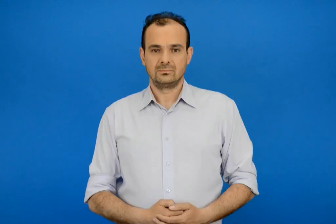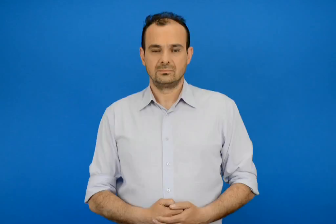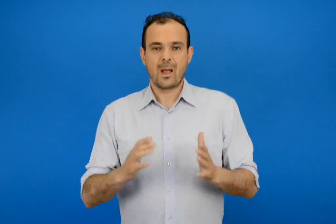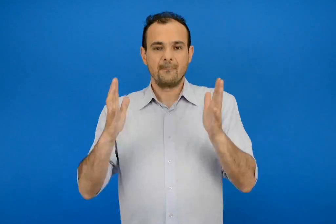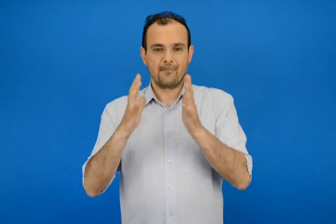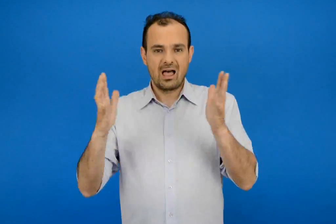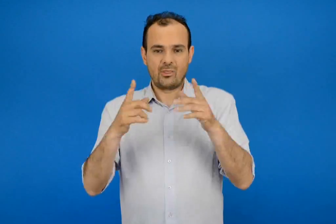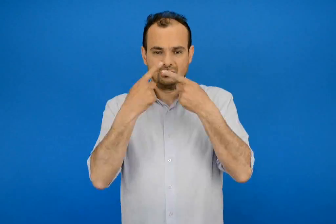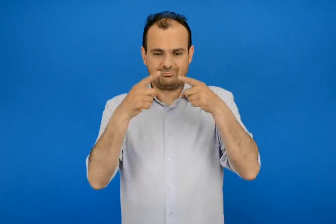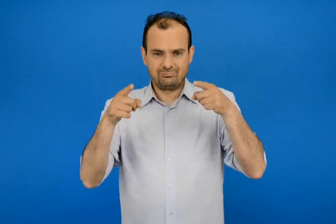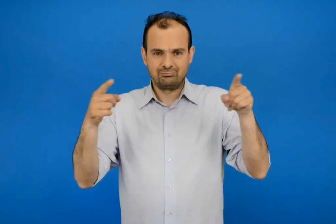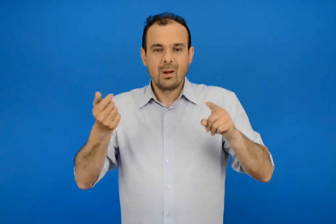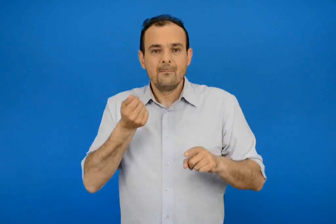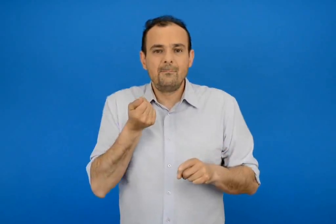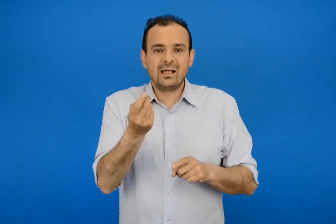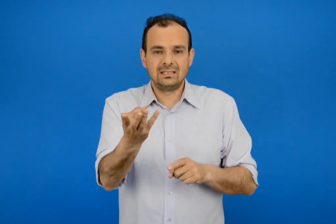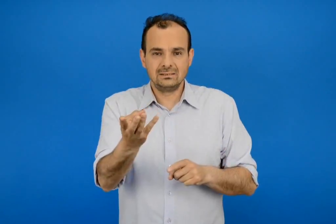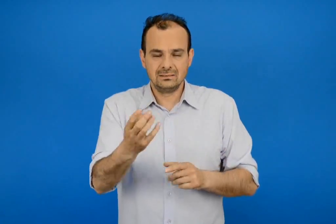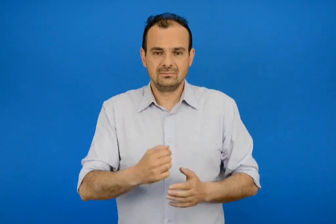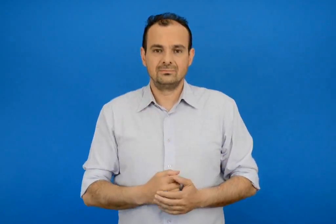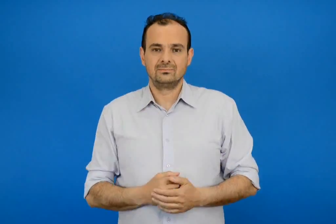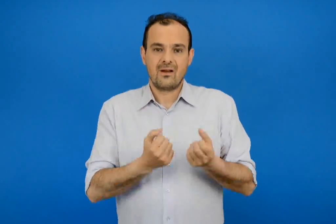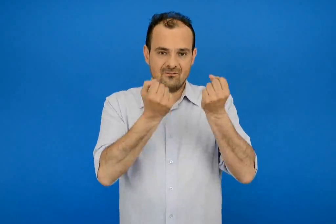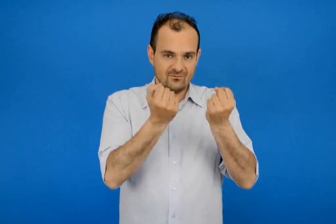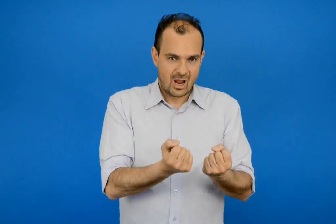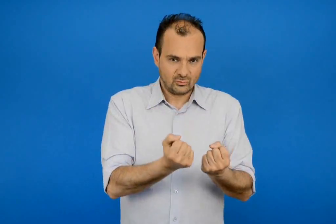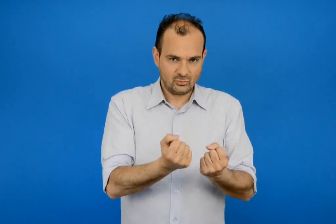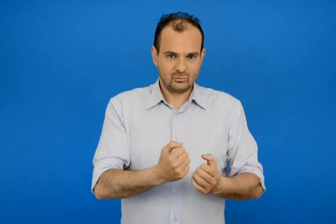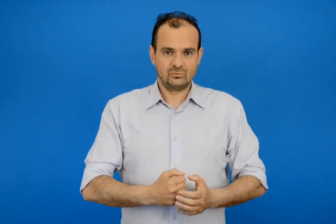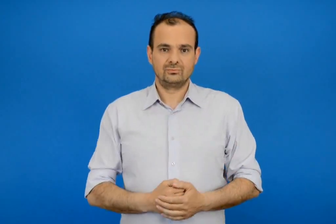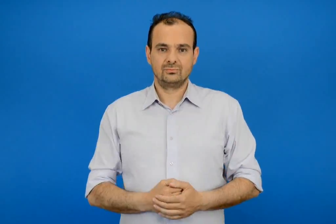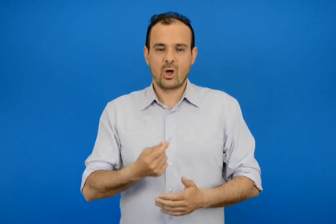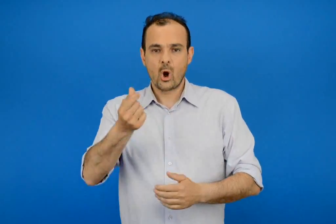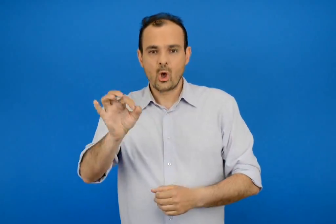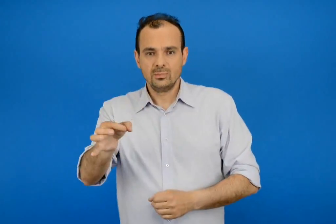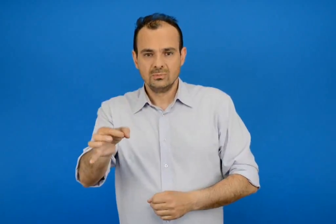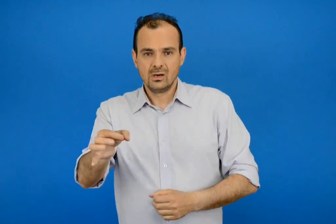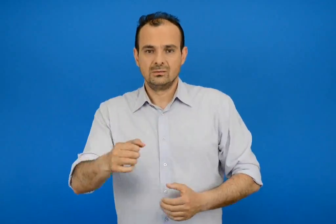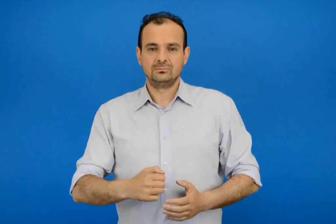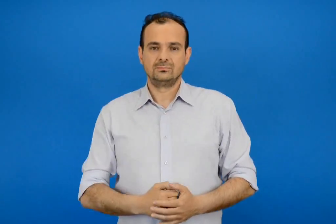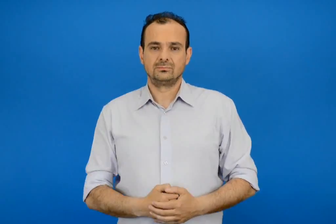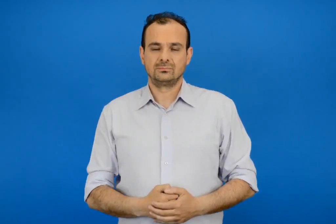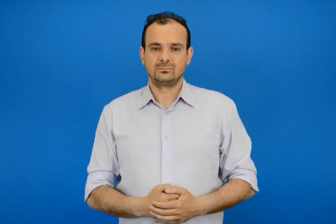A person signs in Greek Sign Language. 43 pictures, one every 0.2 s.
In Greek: μέτρηση συνέχων μεγεθών – βάρος – νομίσματα
